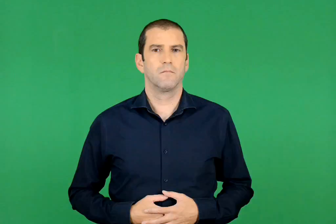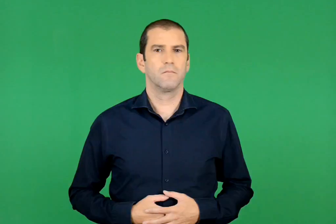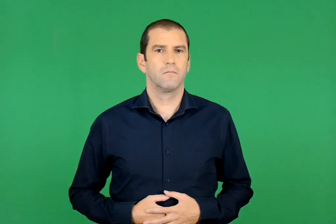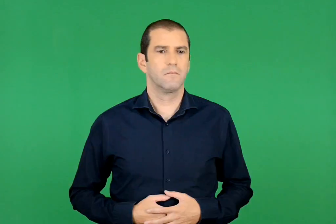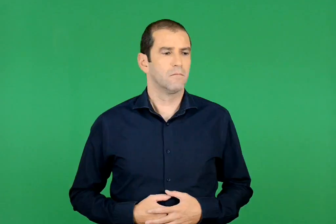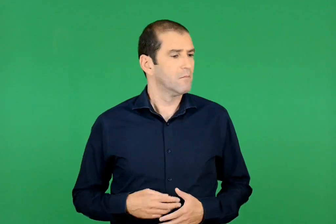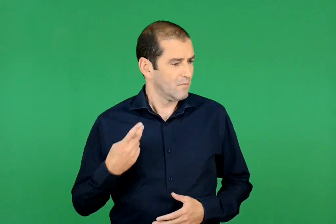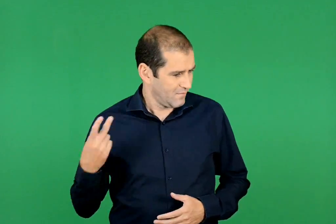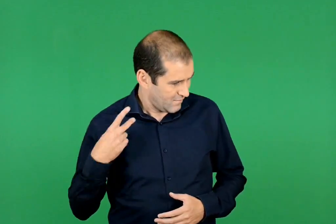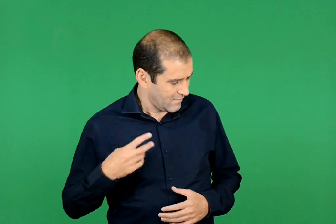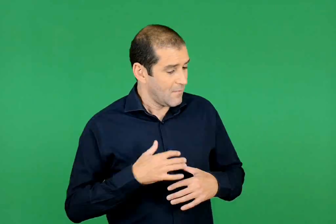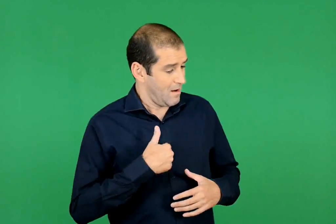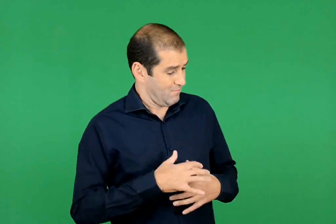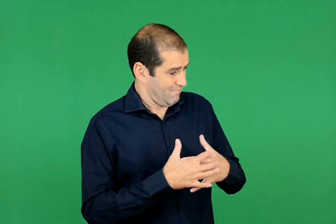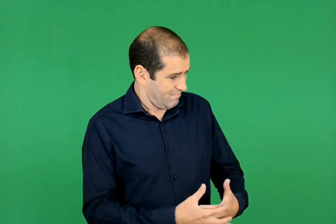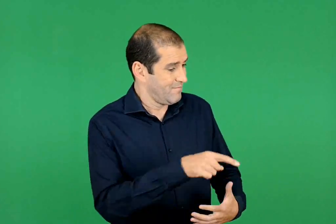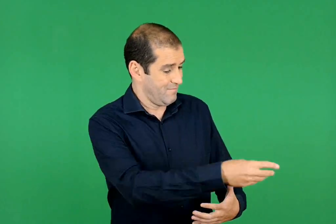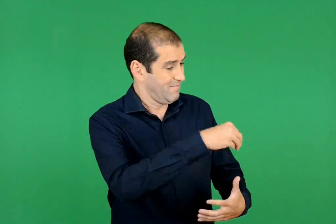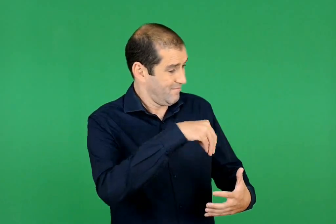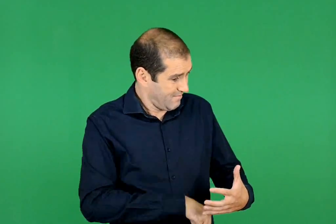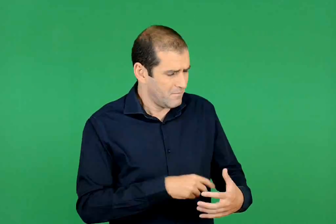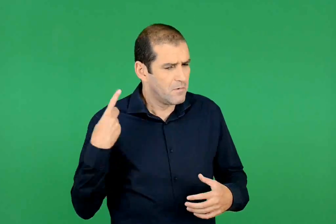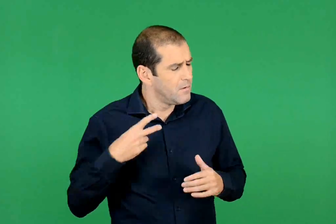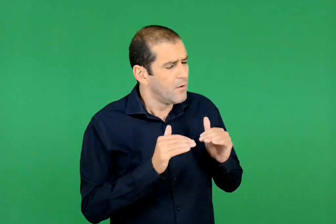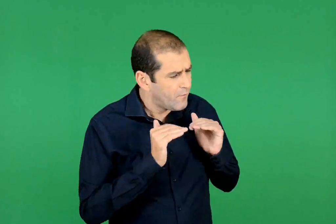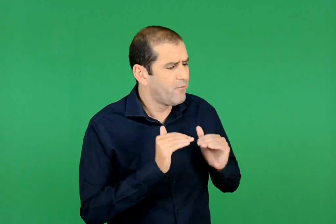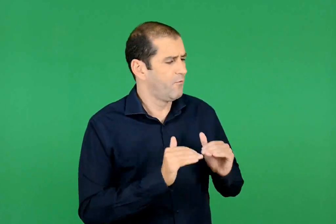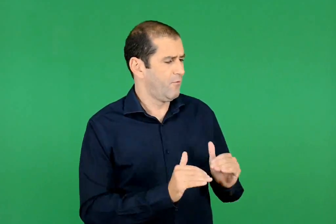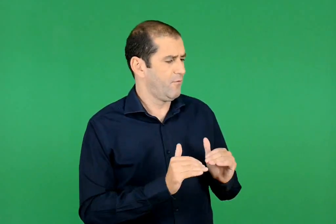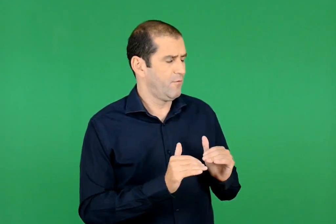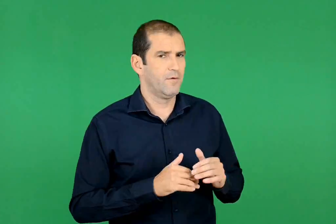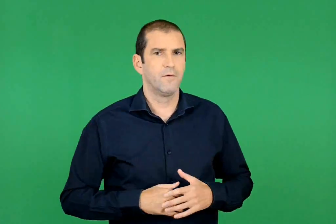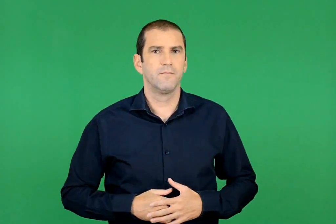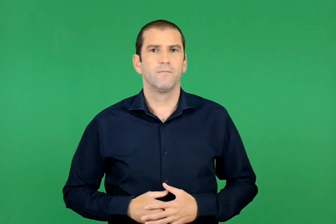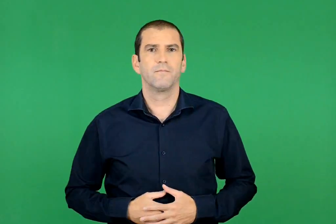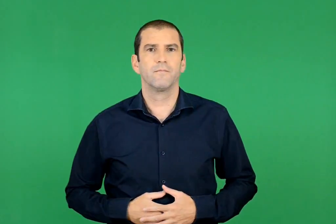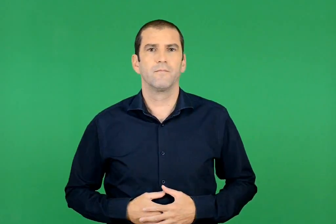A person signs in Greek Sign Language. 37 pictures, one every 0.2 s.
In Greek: κάναμε τα ίδια πράγματα , µικρέ µου , όπως αν θα ήσουν µέσα µου
